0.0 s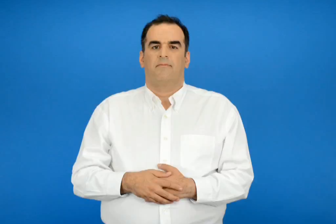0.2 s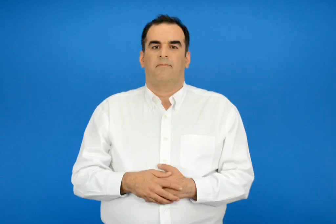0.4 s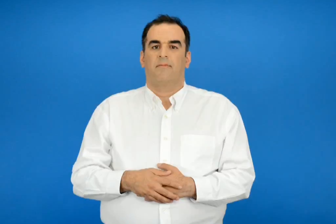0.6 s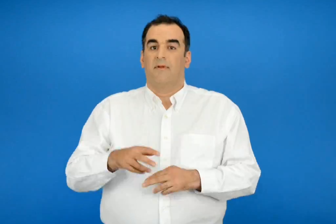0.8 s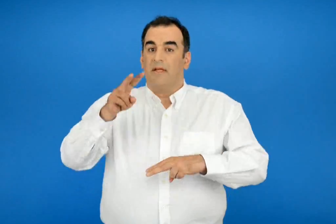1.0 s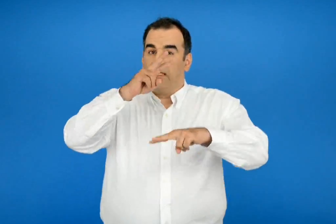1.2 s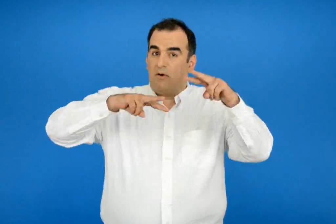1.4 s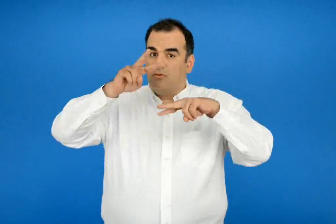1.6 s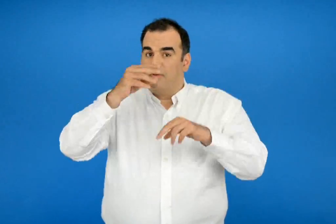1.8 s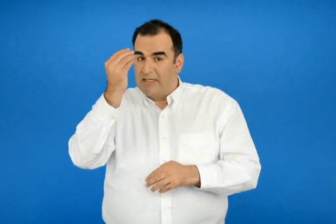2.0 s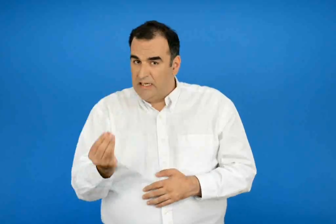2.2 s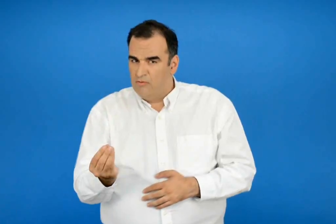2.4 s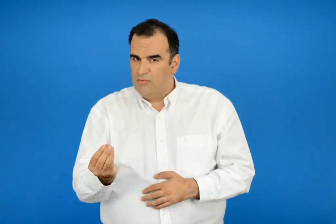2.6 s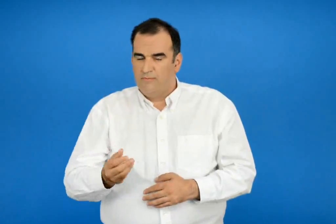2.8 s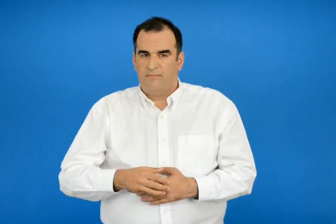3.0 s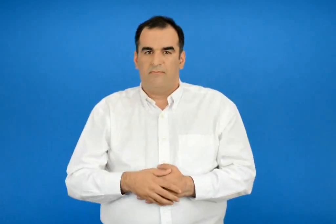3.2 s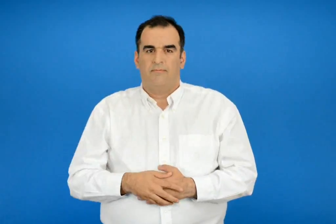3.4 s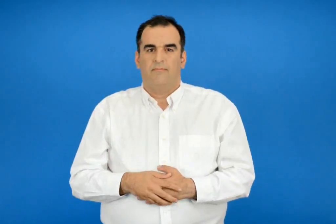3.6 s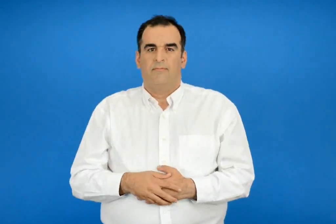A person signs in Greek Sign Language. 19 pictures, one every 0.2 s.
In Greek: κάλος καιρός
